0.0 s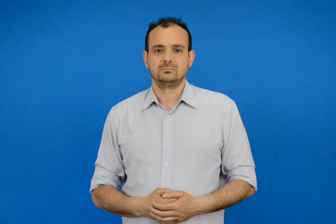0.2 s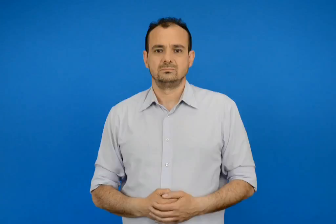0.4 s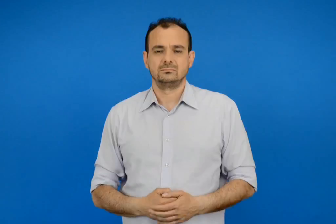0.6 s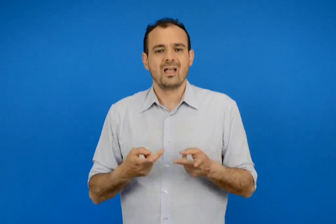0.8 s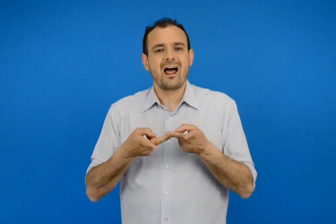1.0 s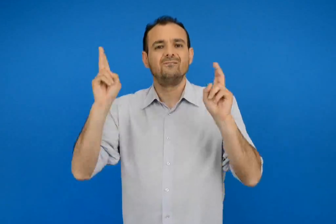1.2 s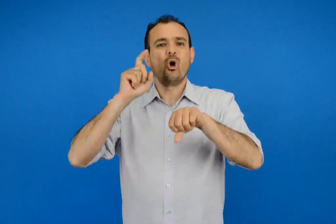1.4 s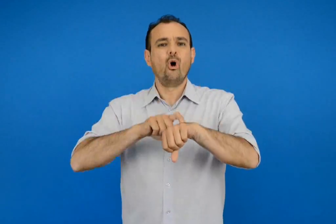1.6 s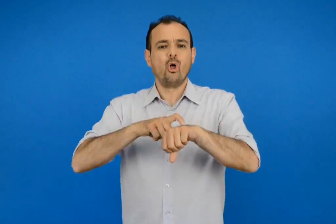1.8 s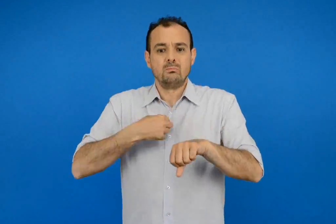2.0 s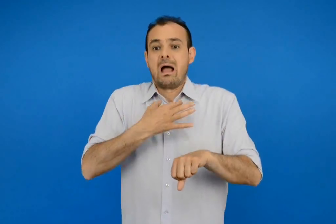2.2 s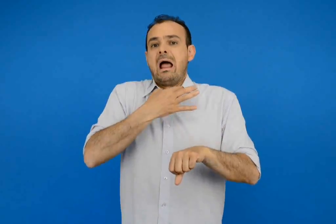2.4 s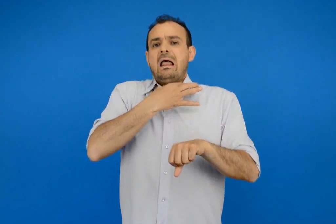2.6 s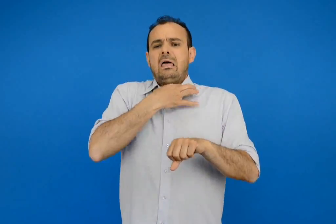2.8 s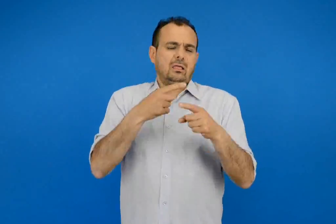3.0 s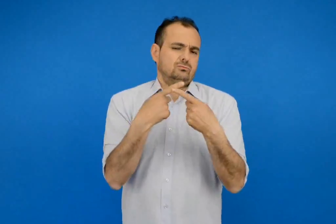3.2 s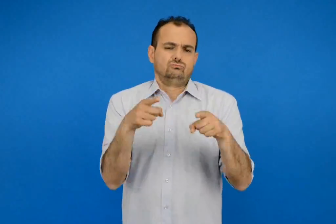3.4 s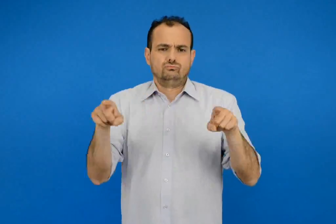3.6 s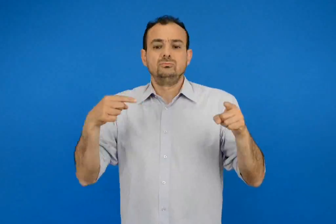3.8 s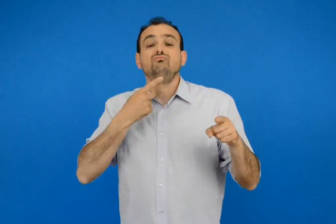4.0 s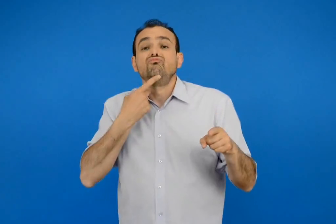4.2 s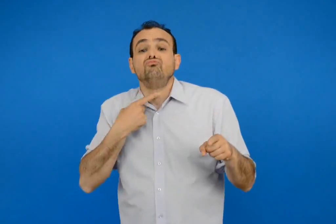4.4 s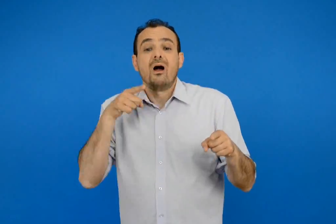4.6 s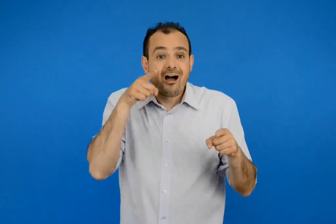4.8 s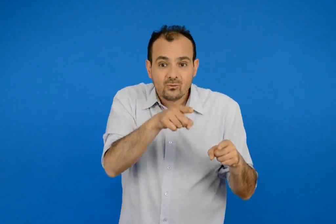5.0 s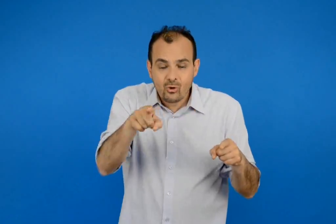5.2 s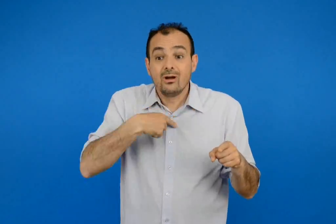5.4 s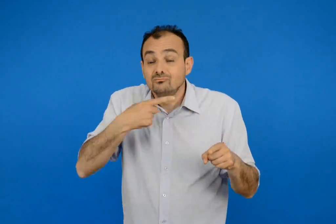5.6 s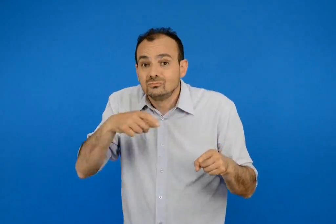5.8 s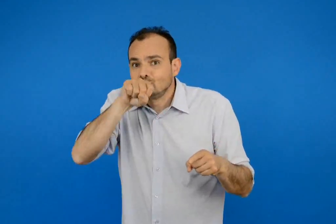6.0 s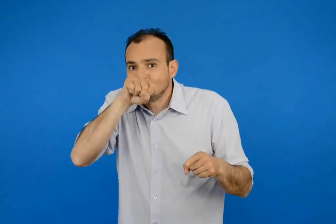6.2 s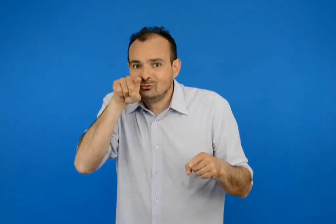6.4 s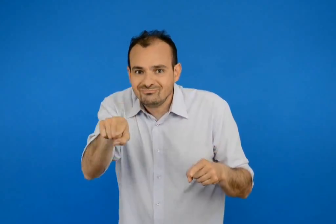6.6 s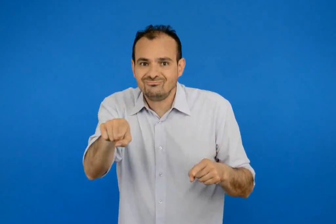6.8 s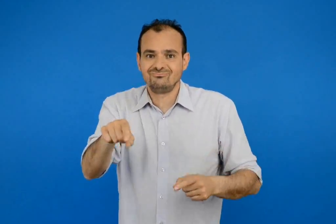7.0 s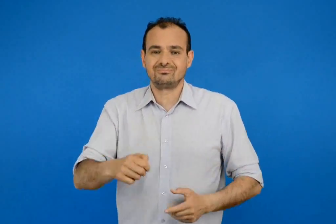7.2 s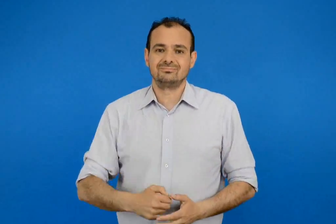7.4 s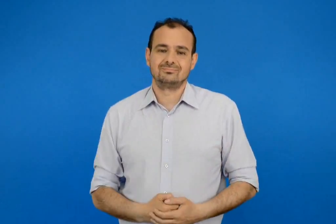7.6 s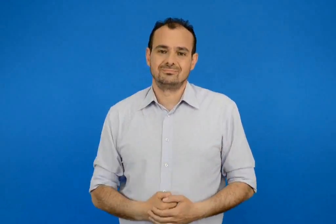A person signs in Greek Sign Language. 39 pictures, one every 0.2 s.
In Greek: έχω ανάγκη από ελεύθερο χρόνο για να κάνω πράγματα που μου αρέσουν και τα αγαπώ
